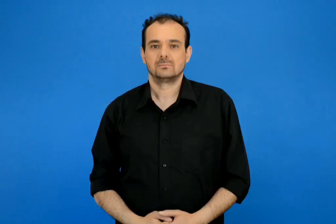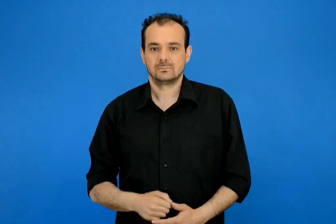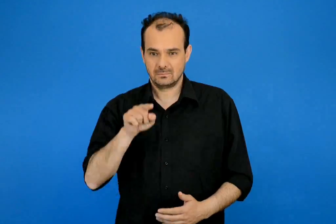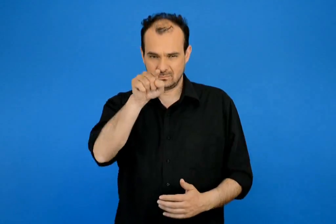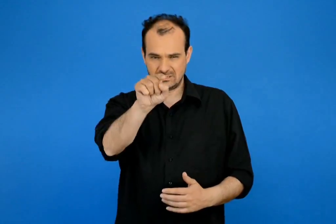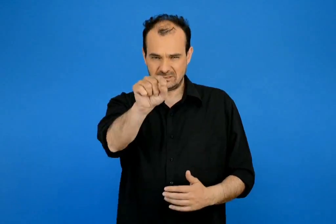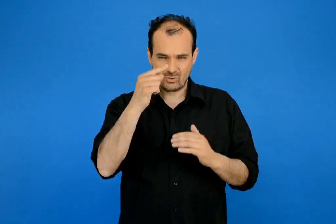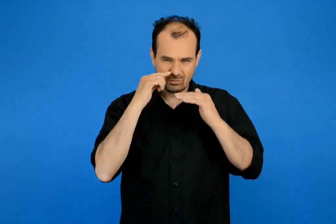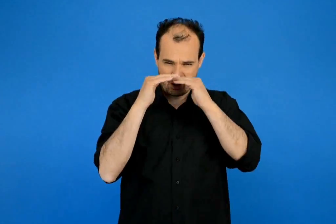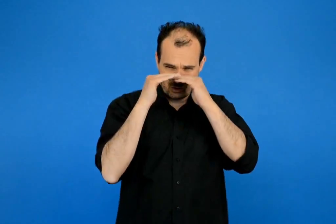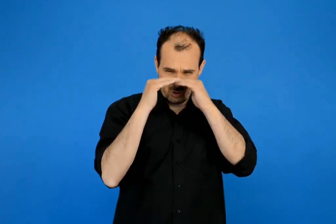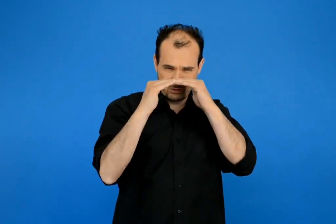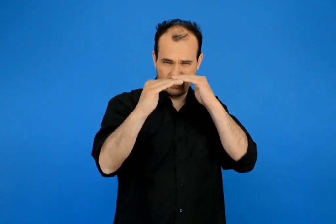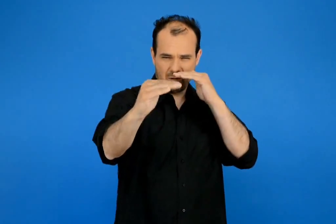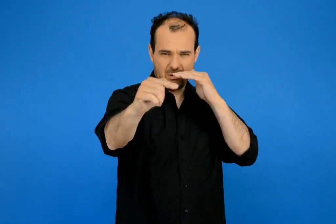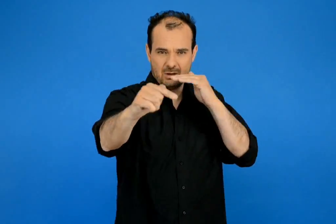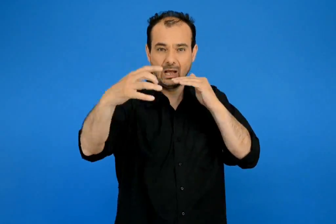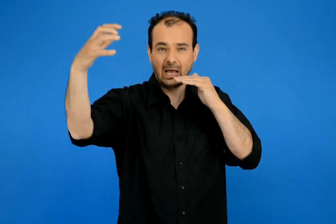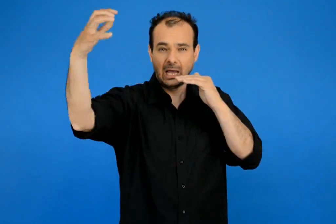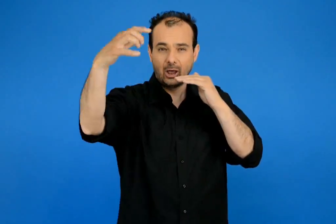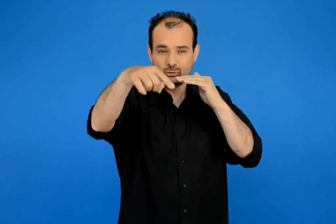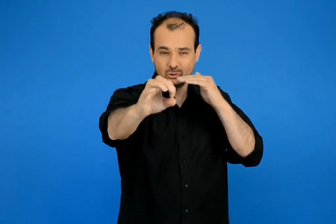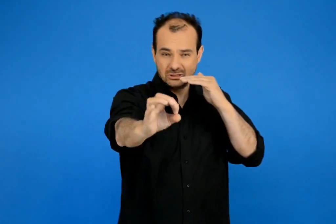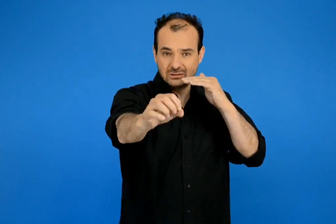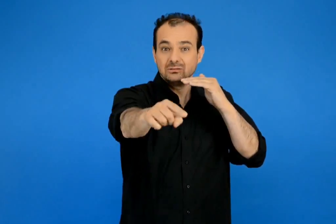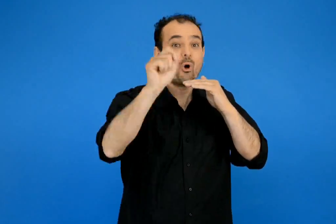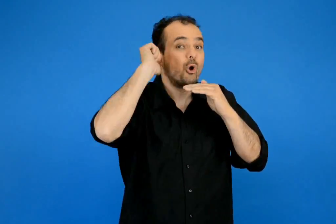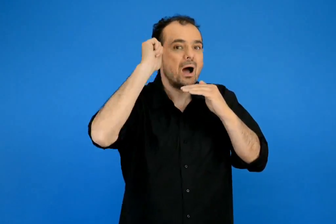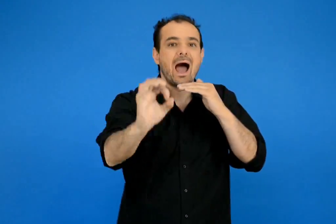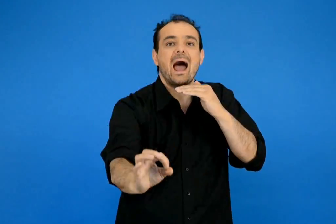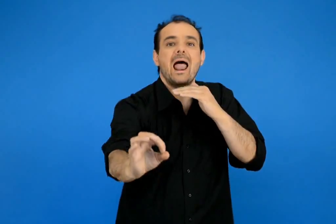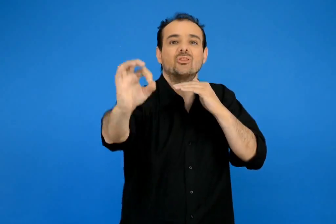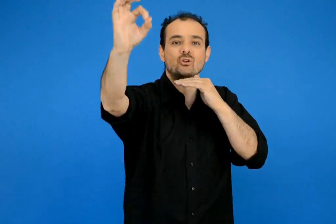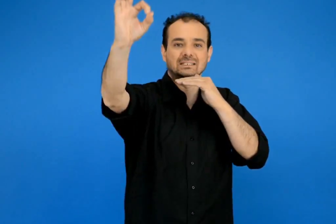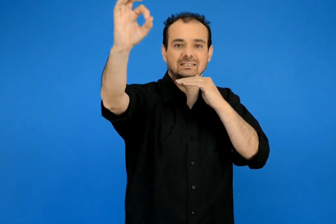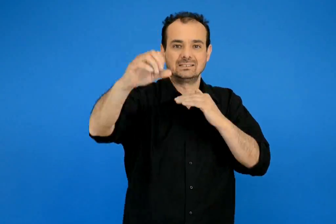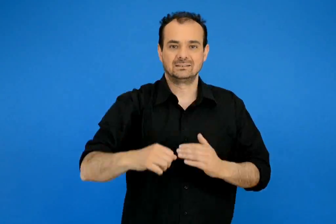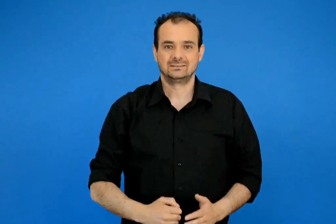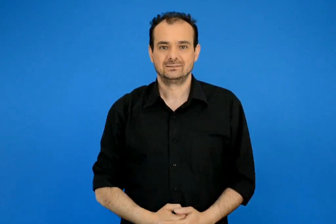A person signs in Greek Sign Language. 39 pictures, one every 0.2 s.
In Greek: το σημείο του ορίζοντα από οπού βγαίνει ο ήλιος το πρωί λέγεται ανατολή
